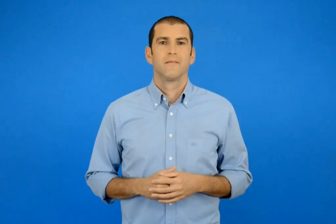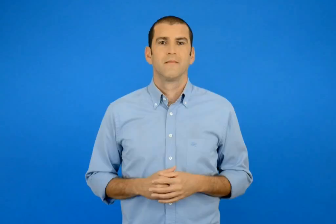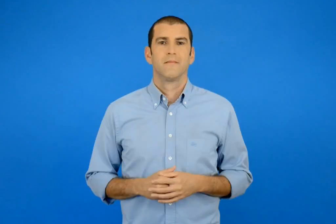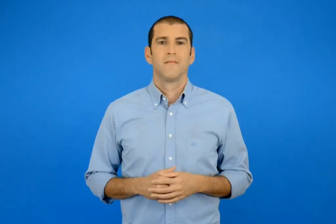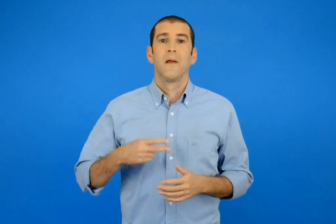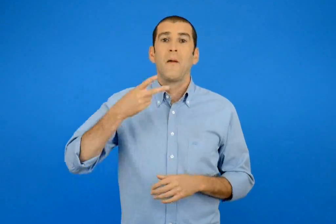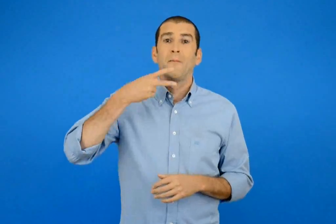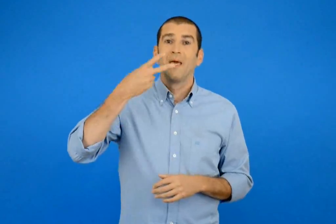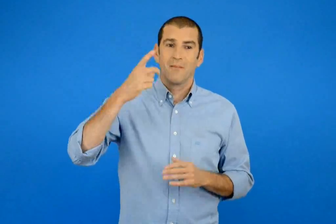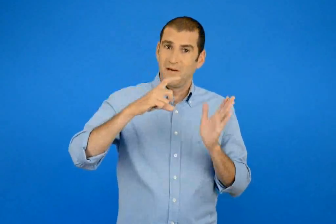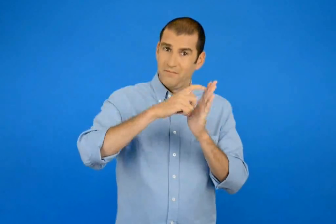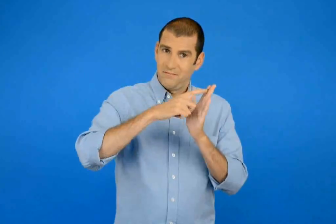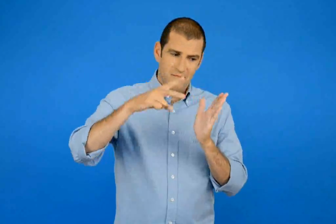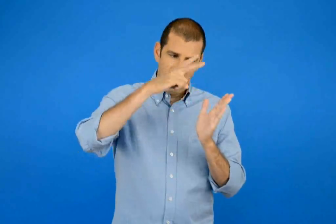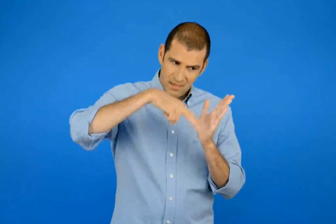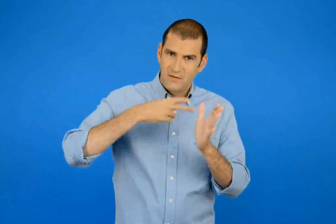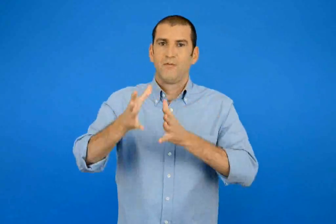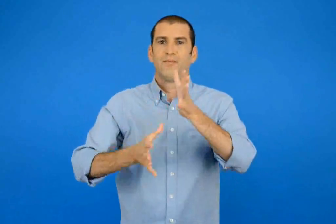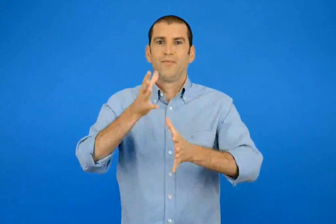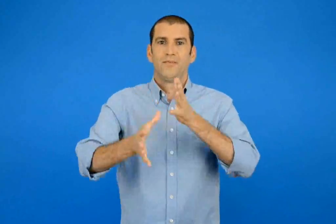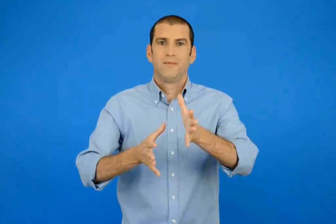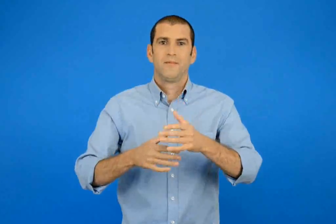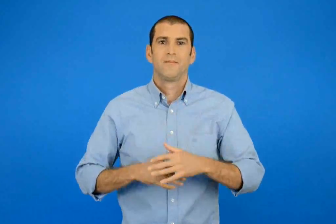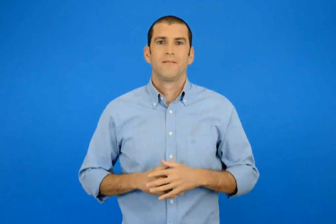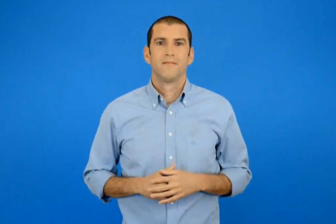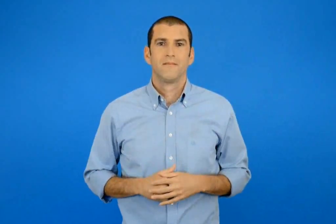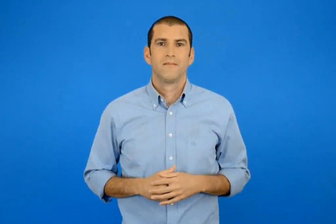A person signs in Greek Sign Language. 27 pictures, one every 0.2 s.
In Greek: διάβασε φωναχτά το ποίημα
